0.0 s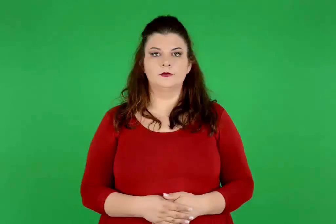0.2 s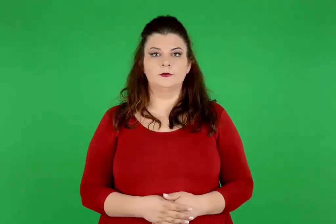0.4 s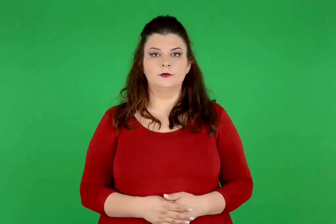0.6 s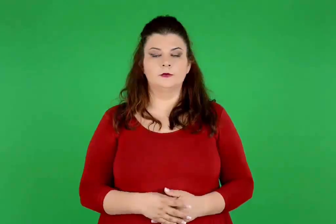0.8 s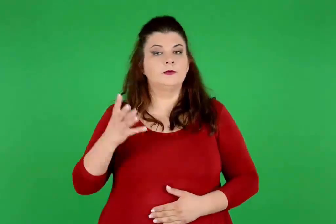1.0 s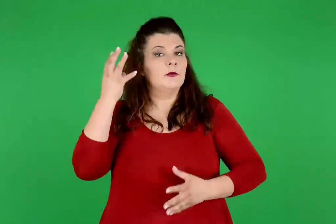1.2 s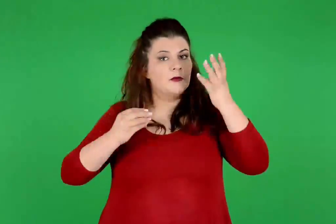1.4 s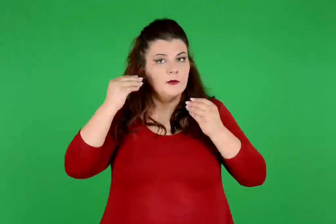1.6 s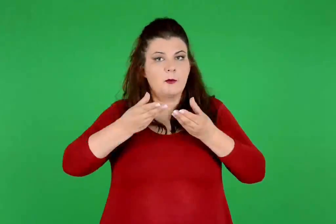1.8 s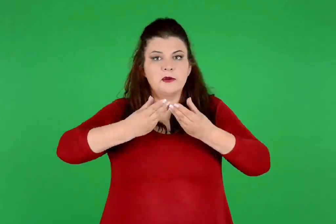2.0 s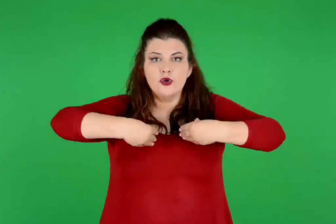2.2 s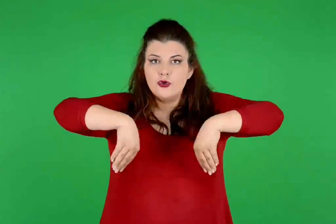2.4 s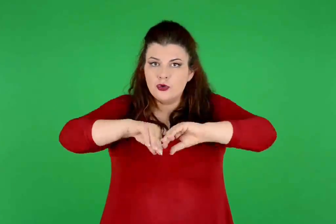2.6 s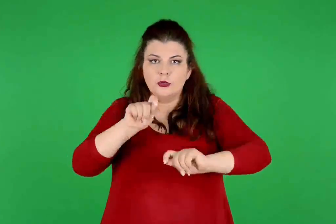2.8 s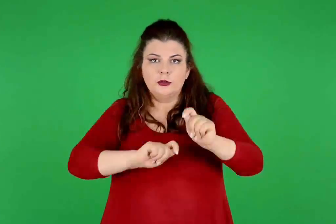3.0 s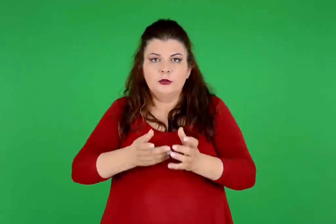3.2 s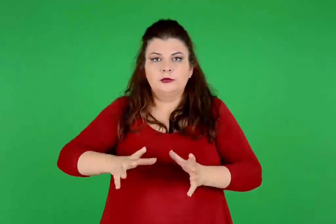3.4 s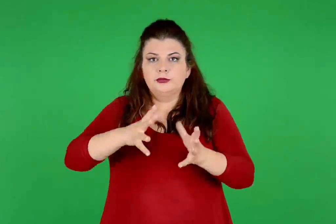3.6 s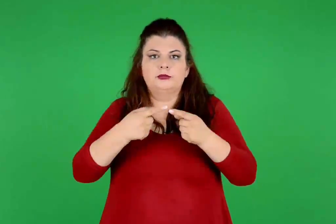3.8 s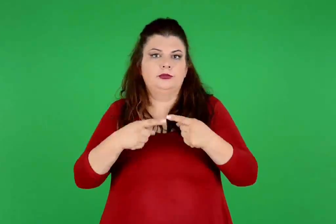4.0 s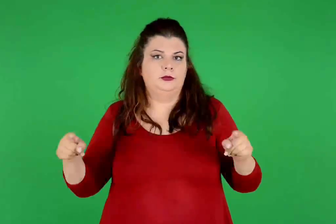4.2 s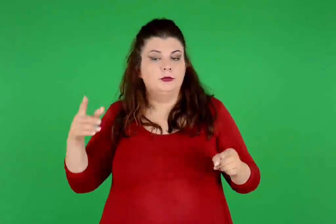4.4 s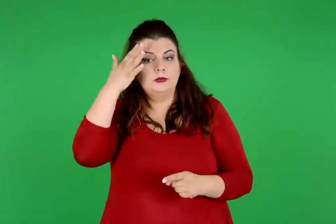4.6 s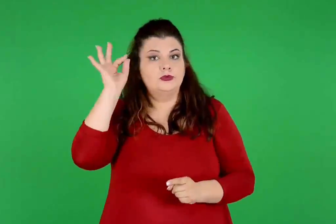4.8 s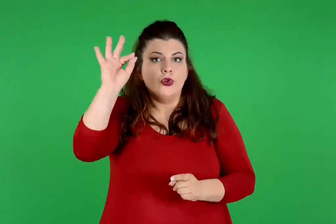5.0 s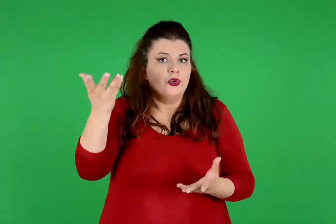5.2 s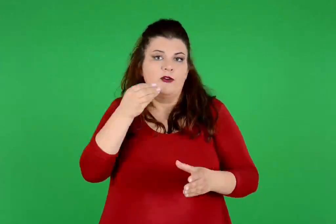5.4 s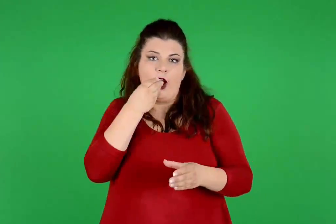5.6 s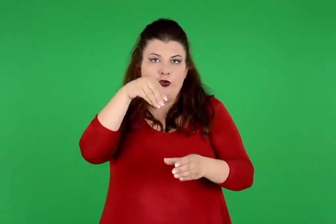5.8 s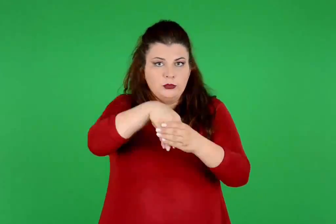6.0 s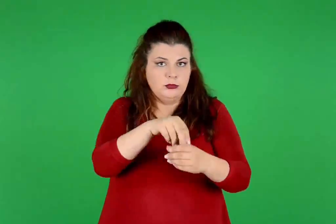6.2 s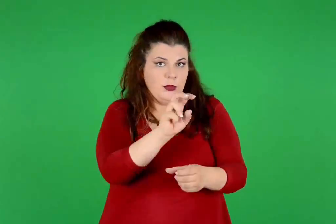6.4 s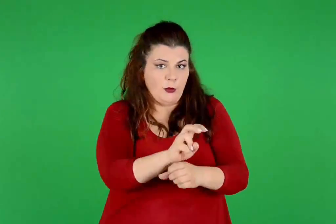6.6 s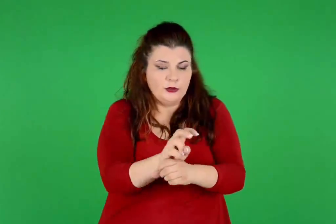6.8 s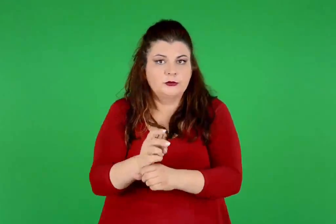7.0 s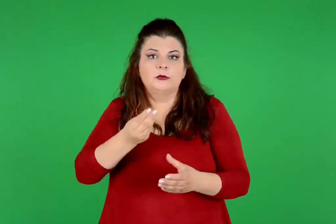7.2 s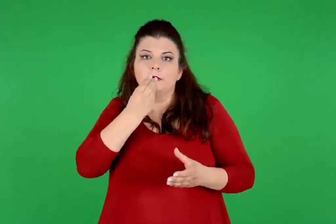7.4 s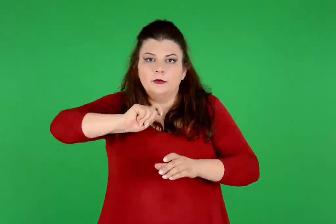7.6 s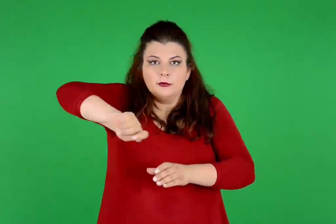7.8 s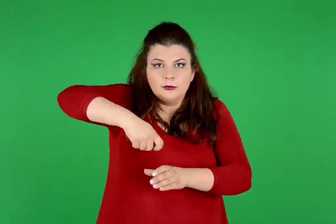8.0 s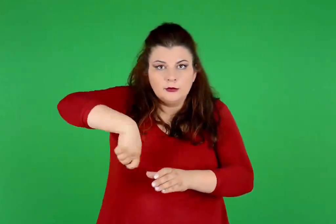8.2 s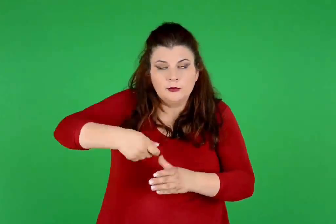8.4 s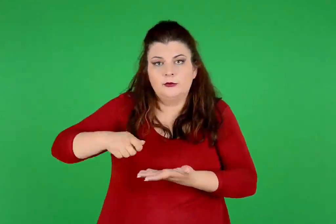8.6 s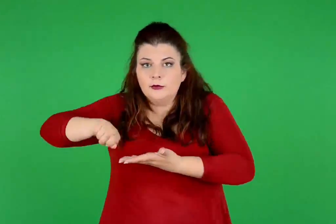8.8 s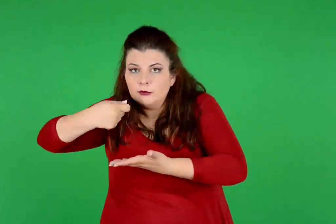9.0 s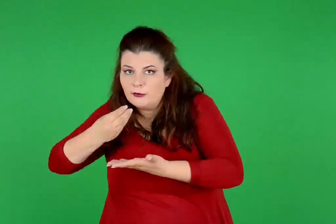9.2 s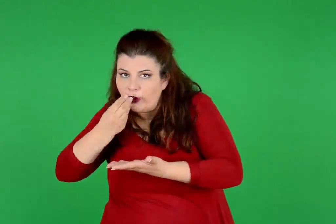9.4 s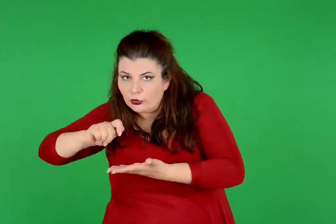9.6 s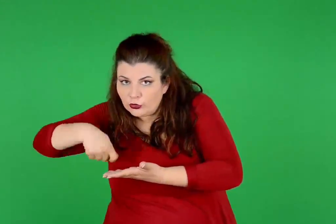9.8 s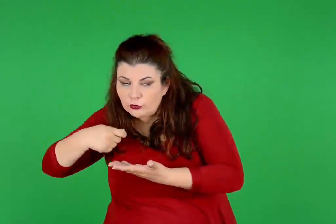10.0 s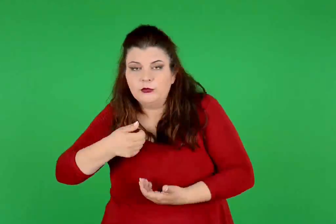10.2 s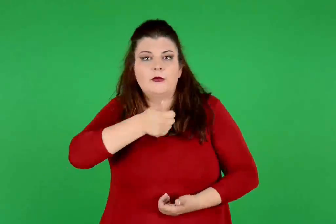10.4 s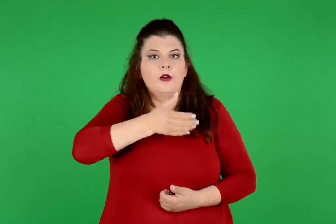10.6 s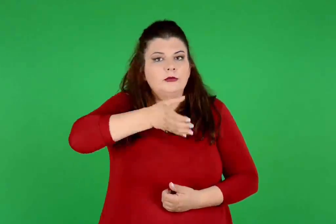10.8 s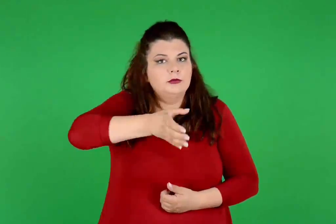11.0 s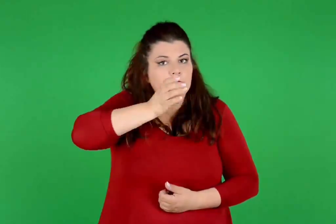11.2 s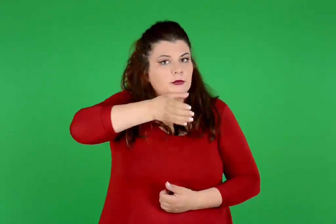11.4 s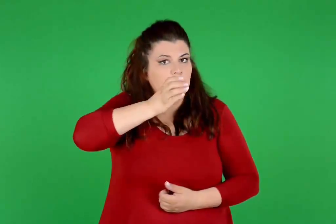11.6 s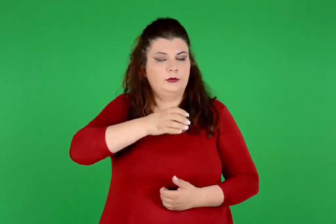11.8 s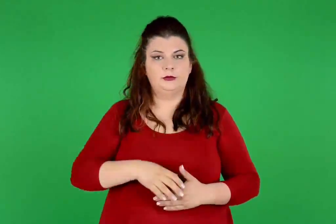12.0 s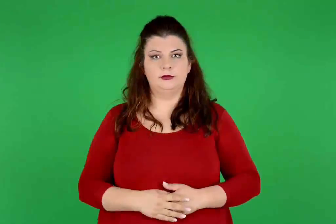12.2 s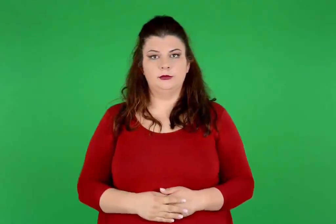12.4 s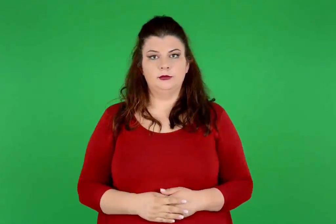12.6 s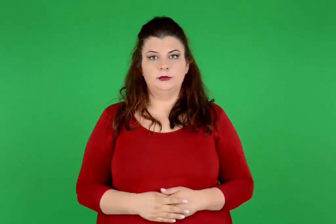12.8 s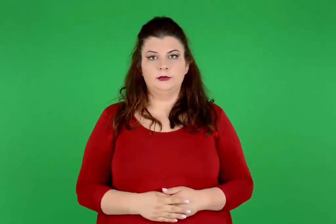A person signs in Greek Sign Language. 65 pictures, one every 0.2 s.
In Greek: έμαθαν να πλάθουν τον πηλό με τα χέρια τους και να φτιάχνουν αγγεία , για να αποθηκεύουν τα προϊόντα τους , να μαγειρεύουν , να τρώνε και να πίνουν
